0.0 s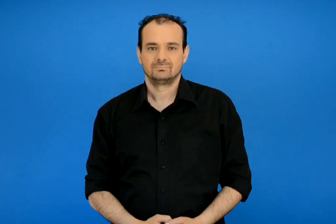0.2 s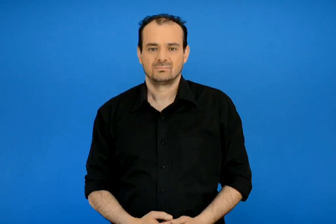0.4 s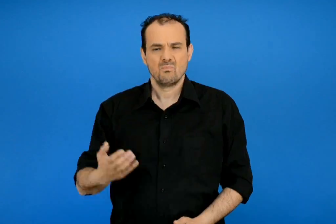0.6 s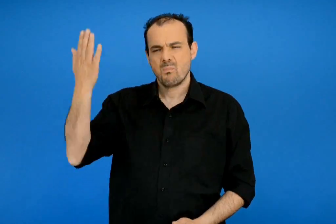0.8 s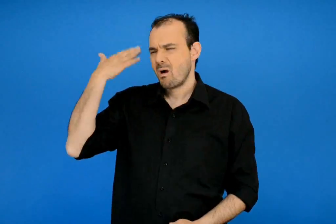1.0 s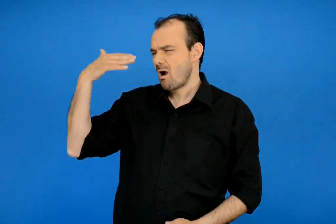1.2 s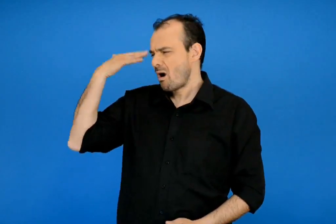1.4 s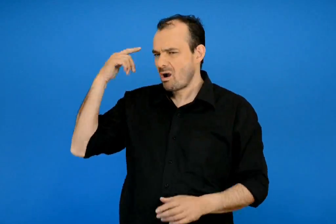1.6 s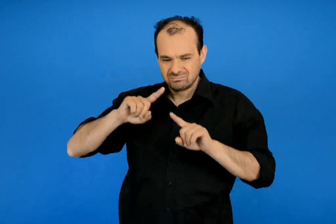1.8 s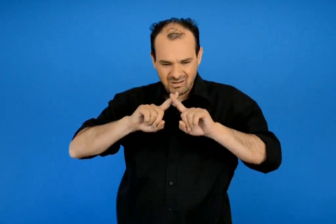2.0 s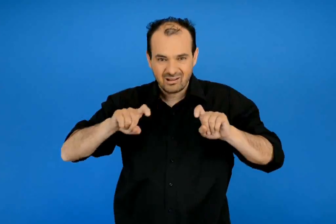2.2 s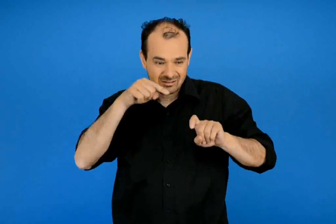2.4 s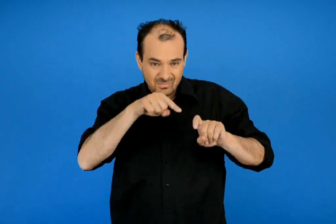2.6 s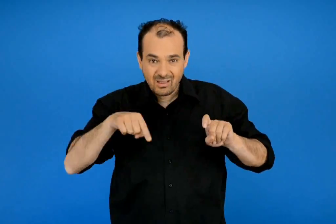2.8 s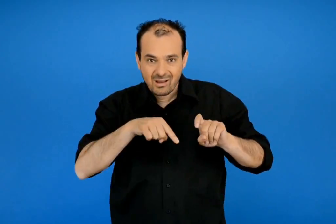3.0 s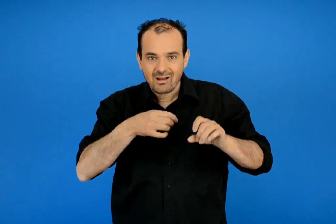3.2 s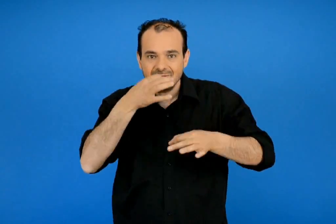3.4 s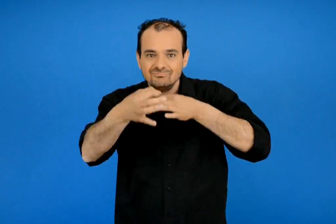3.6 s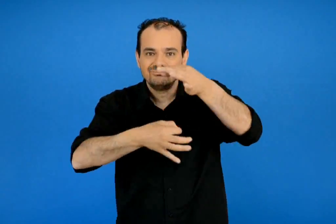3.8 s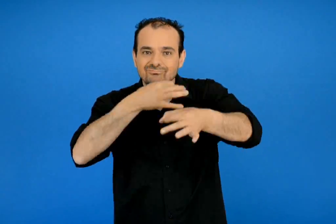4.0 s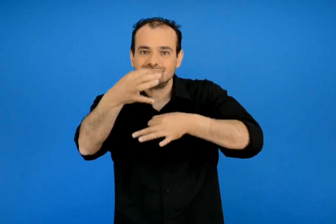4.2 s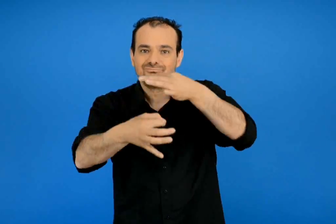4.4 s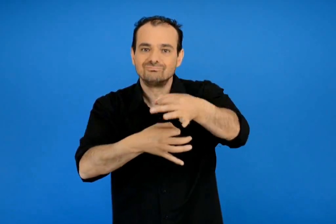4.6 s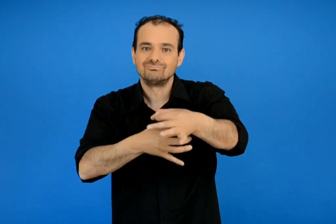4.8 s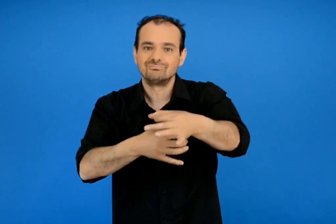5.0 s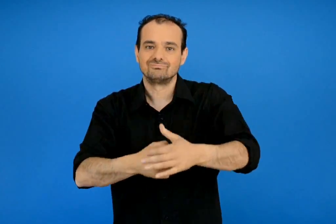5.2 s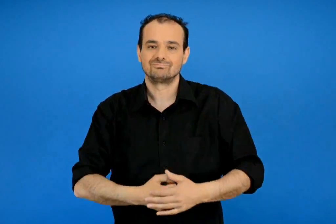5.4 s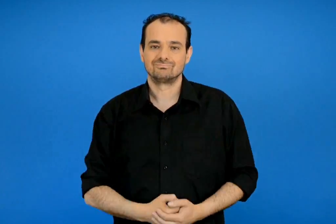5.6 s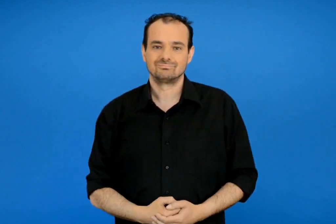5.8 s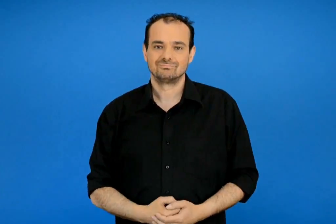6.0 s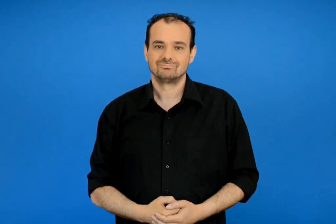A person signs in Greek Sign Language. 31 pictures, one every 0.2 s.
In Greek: τα παλιά αντικείμενα διηγούνται
